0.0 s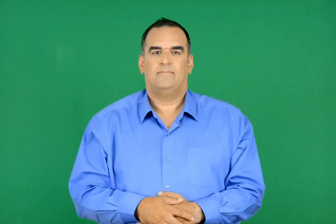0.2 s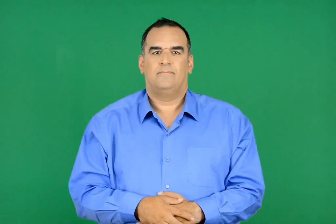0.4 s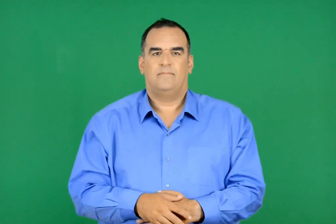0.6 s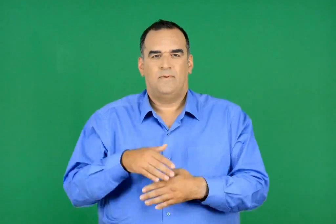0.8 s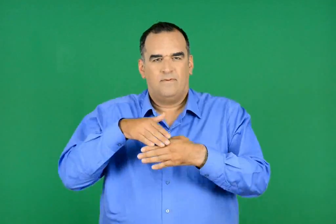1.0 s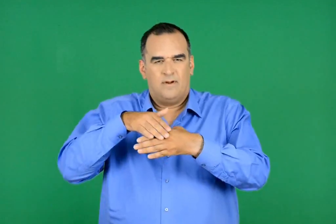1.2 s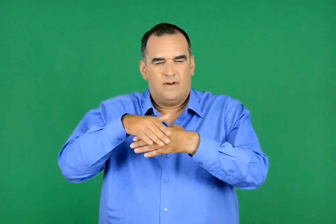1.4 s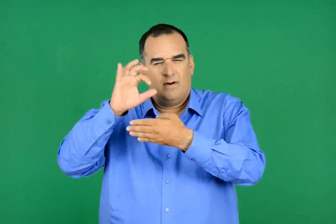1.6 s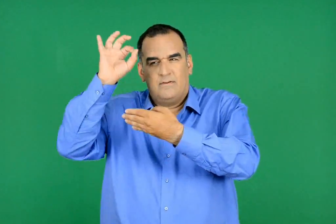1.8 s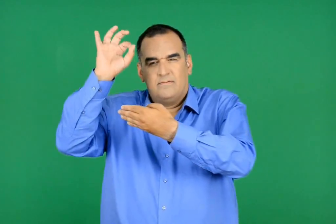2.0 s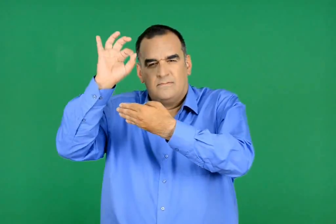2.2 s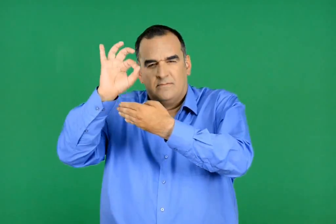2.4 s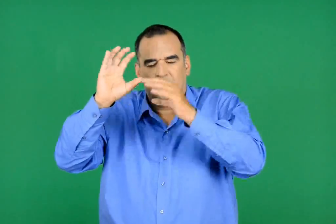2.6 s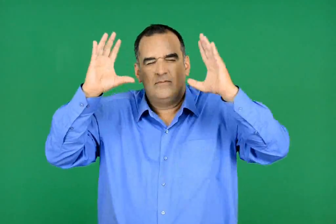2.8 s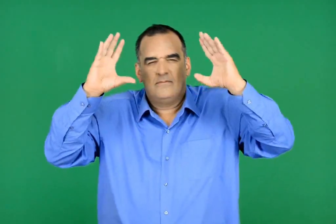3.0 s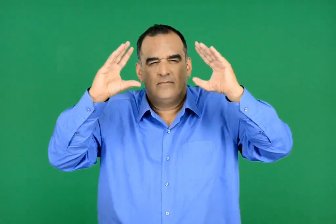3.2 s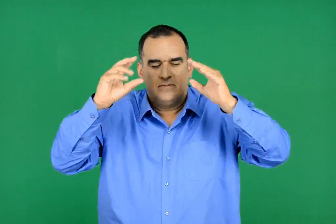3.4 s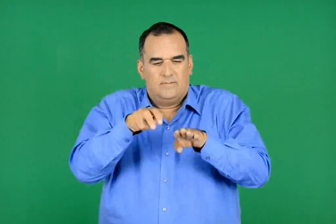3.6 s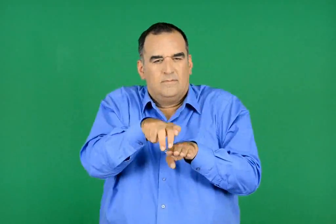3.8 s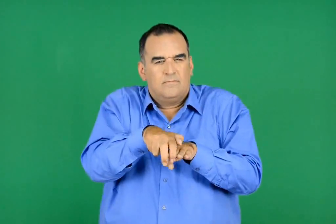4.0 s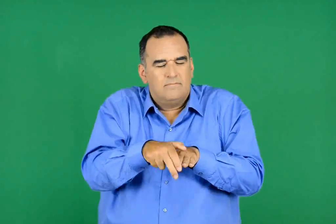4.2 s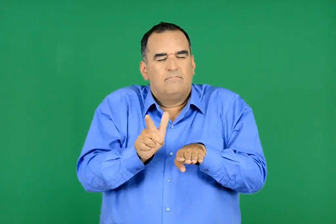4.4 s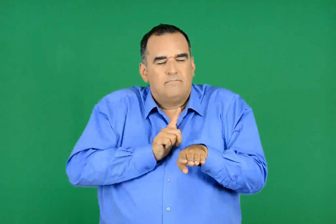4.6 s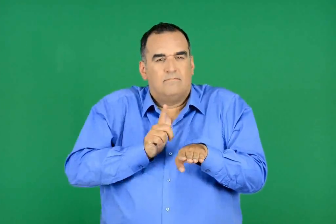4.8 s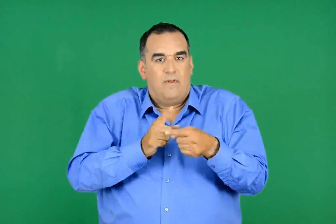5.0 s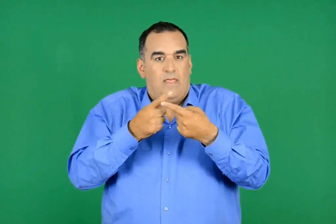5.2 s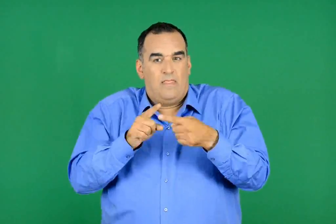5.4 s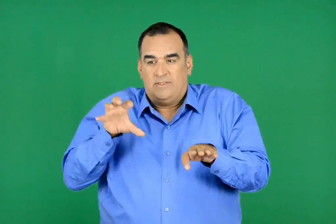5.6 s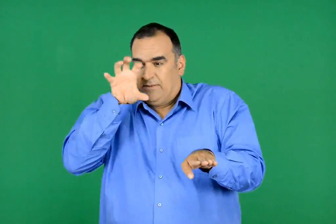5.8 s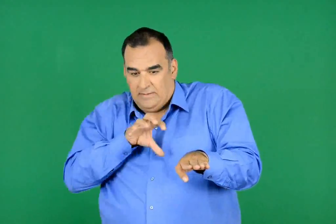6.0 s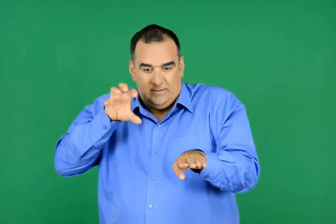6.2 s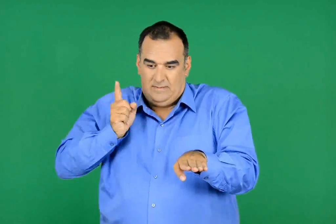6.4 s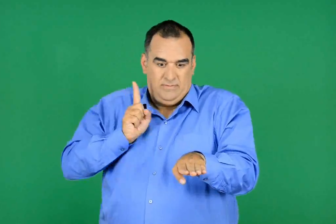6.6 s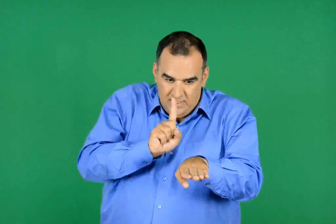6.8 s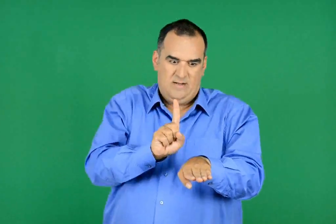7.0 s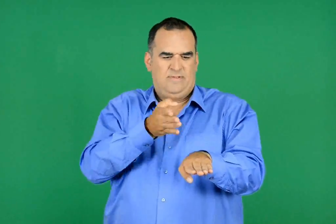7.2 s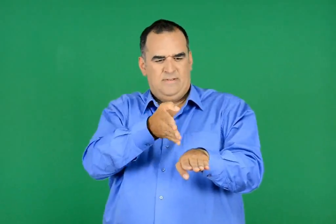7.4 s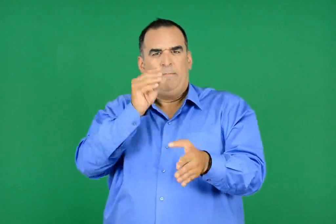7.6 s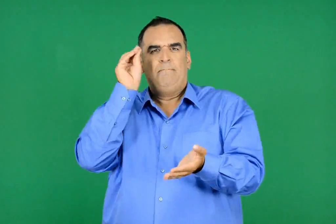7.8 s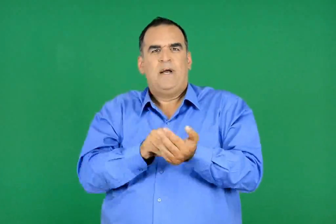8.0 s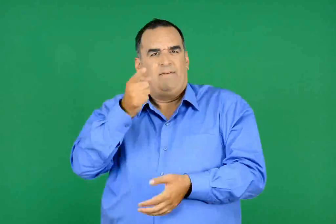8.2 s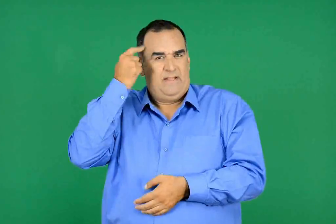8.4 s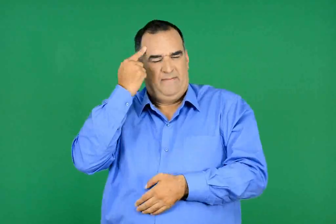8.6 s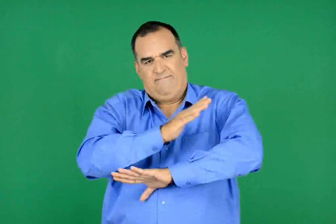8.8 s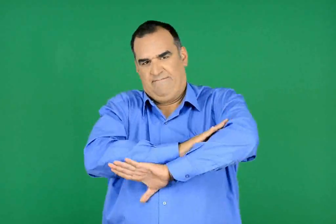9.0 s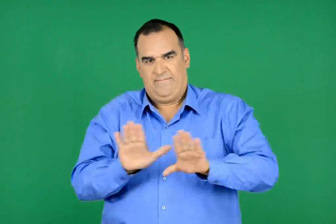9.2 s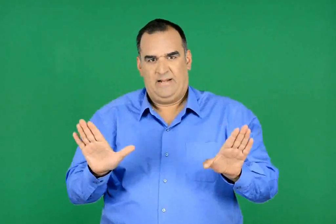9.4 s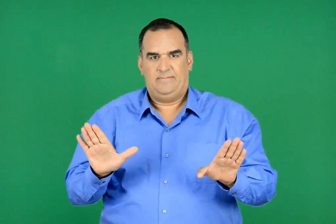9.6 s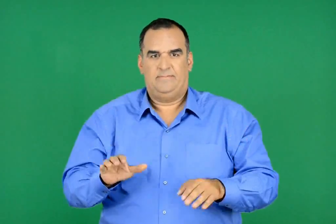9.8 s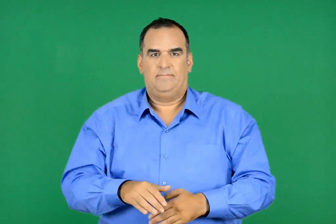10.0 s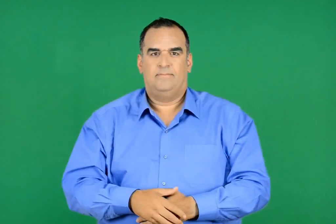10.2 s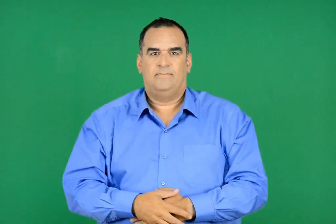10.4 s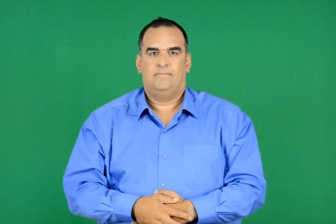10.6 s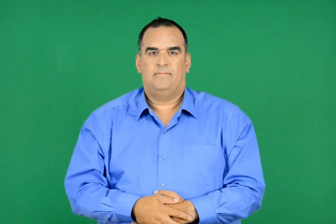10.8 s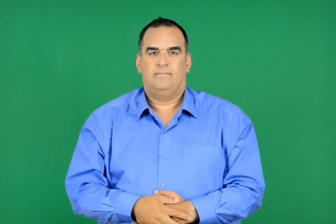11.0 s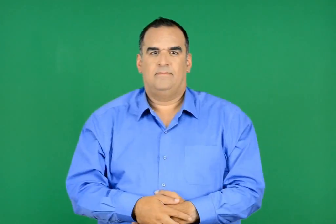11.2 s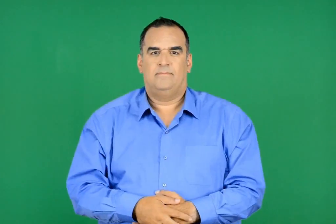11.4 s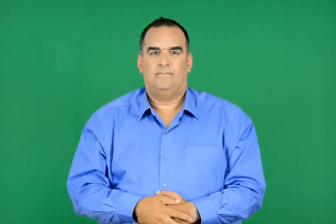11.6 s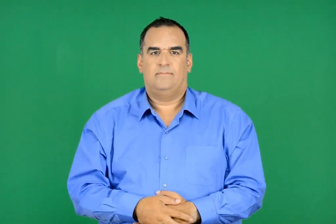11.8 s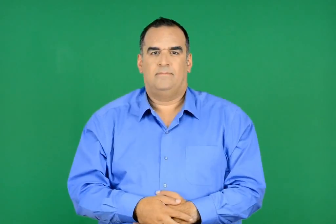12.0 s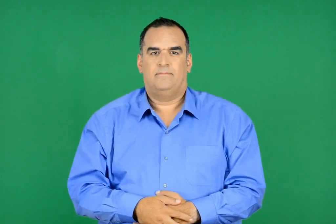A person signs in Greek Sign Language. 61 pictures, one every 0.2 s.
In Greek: και τότε , καθώς έπεφτε το σούρουπο , ο θείος φρειδερίκος κατέβηκε από τους λόφους για να τη βρει. φτάνουν πια οι ανοησίες , της είπε
